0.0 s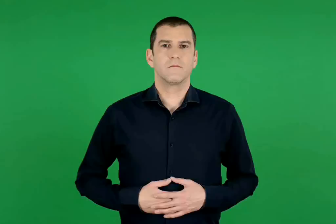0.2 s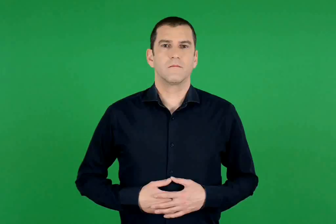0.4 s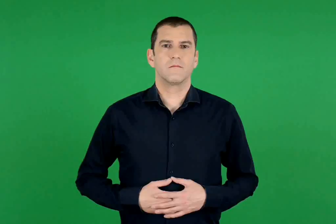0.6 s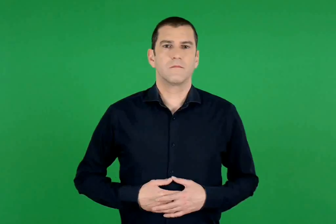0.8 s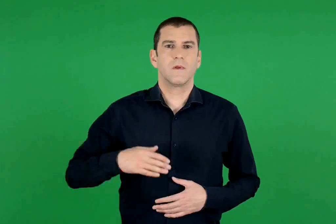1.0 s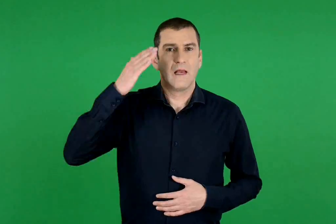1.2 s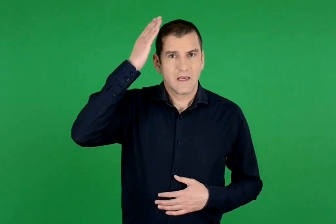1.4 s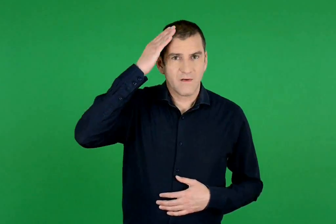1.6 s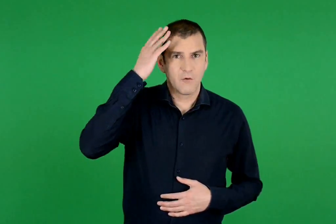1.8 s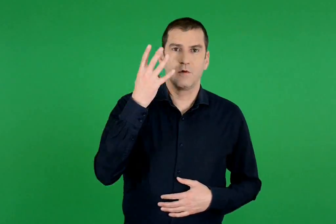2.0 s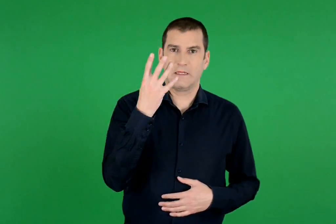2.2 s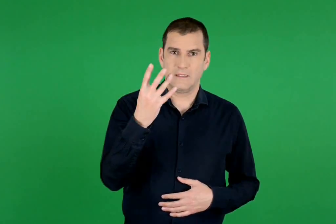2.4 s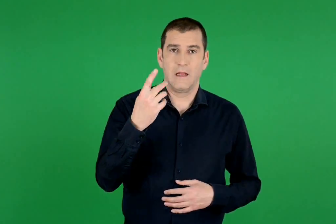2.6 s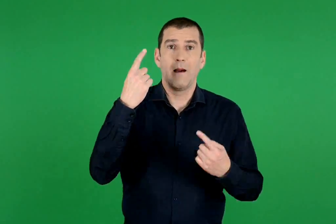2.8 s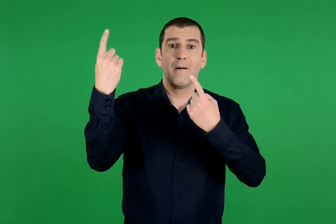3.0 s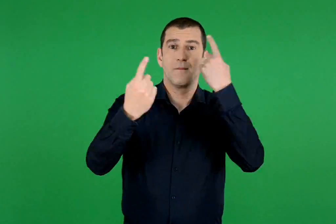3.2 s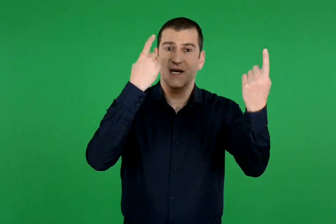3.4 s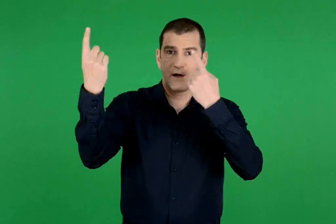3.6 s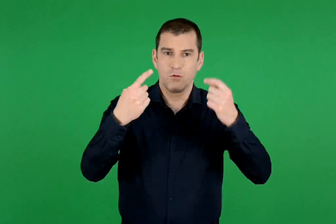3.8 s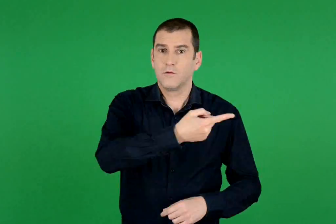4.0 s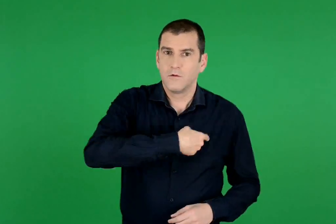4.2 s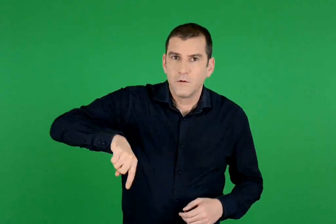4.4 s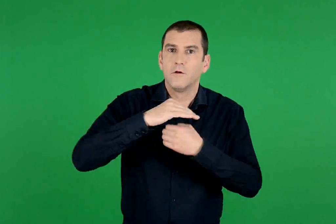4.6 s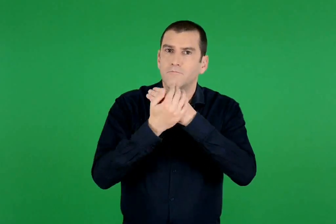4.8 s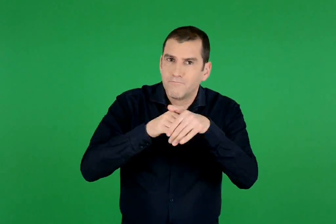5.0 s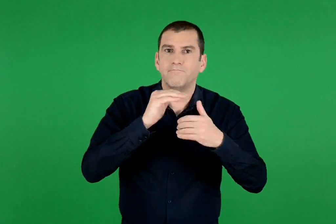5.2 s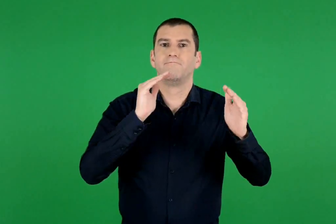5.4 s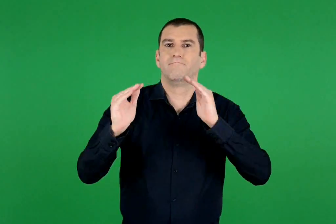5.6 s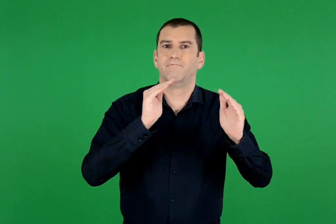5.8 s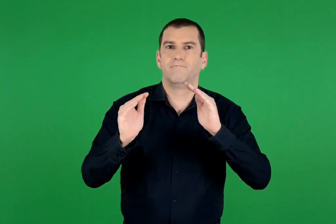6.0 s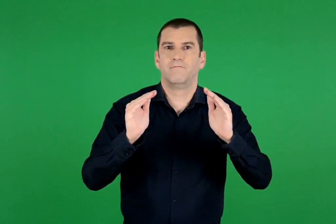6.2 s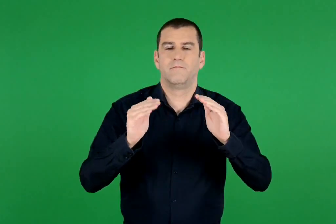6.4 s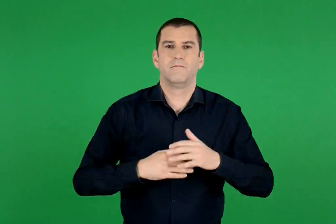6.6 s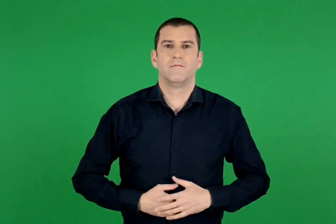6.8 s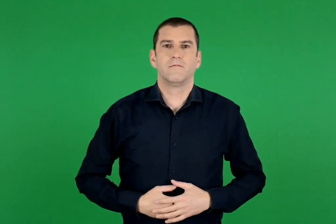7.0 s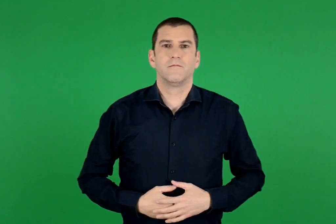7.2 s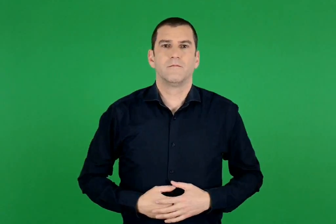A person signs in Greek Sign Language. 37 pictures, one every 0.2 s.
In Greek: κεφάλαιο 4. ενδιαφερόμαστε για το περιβάλλον
